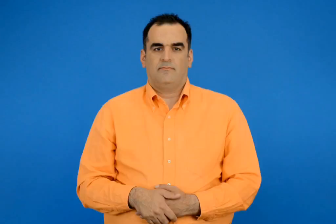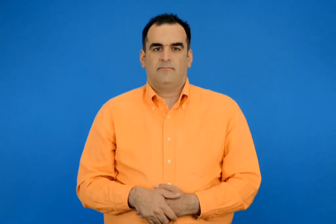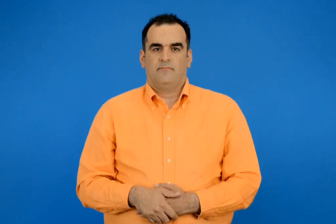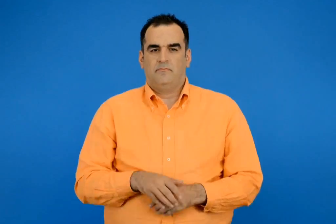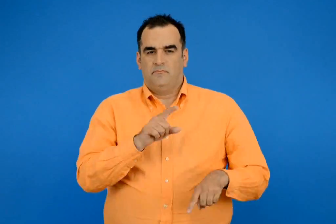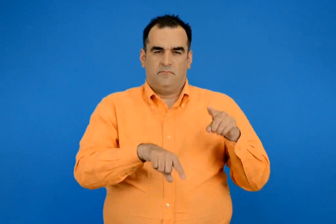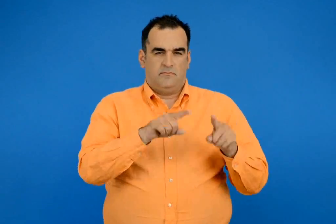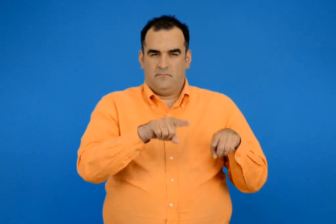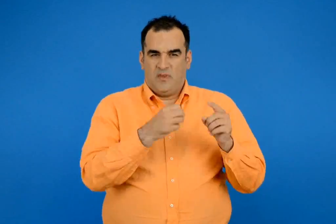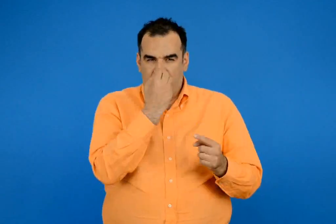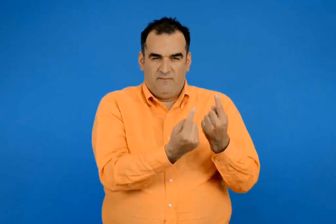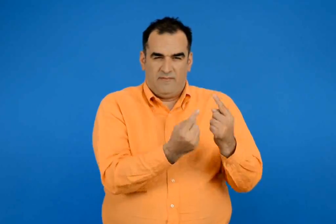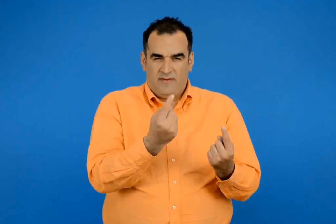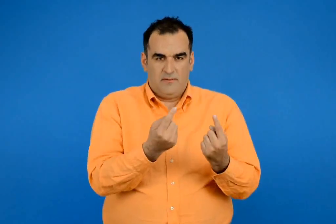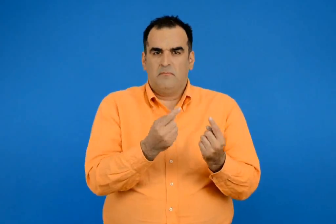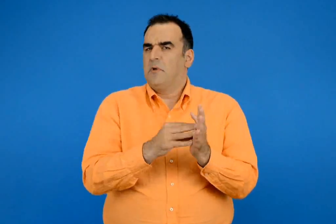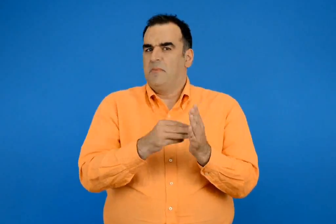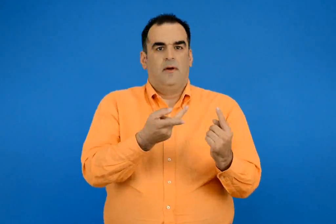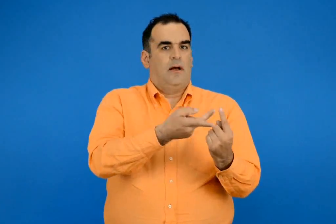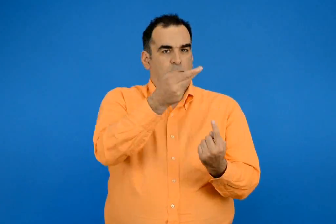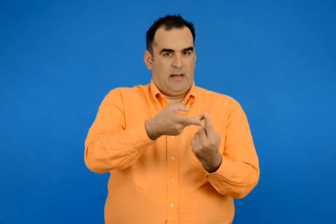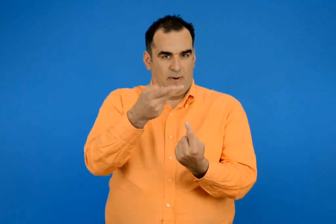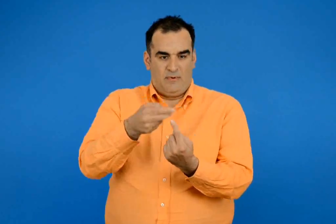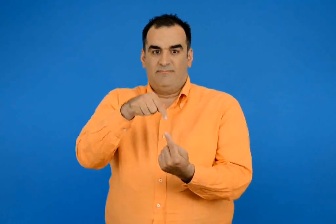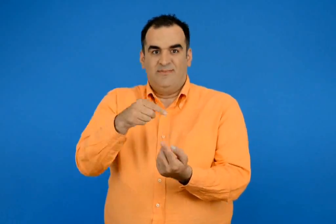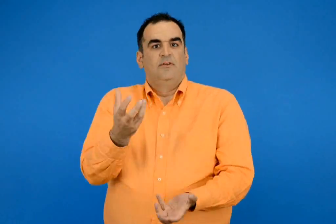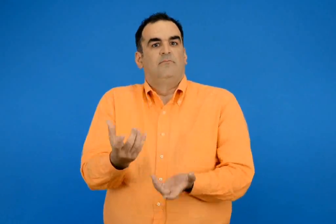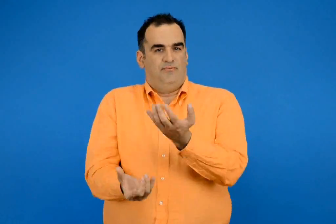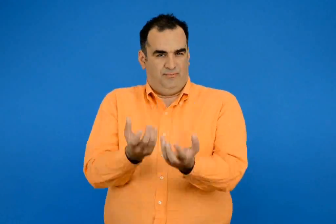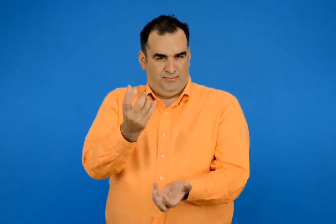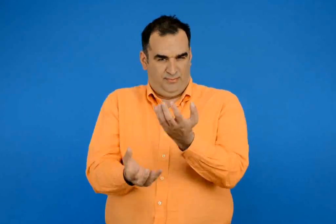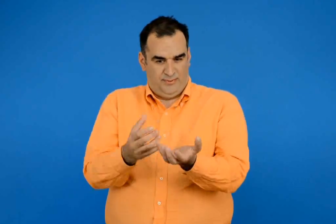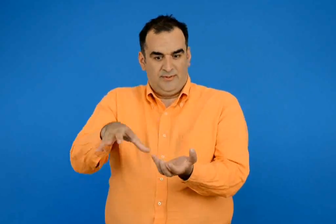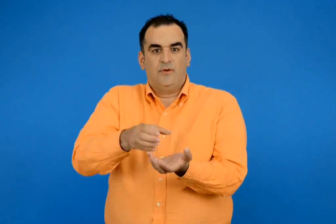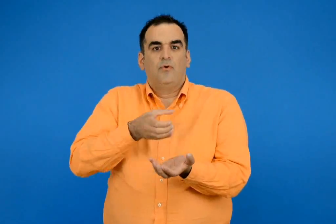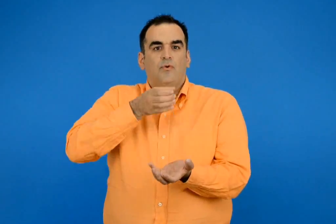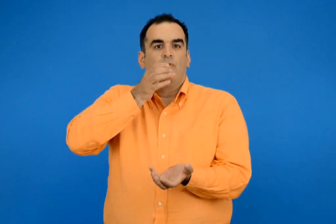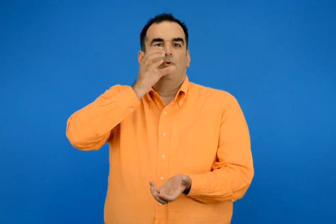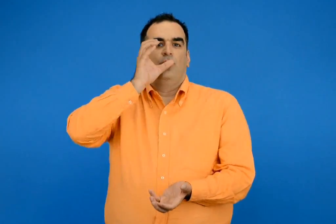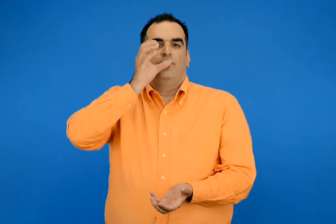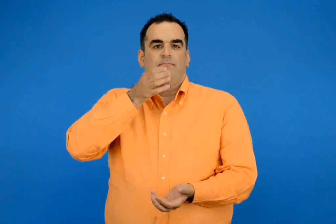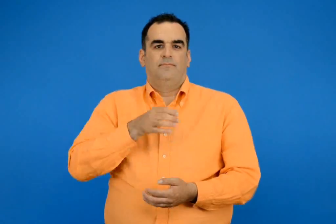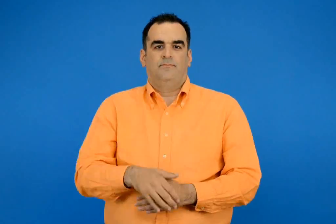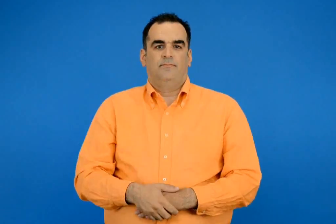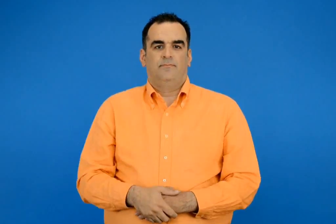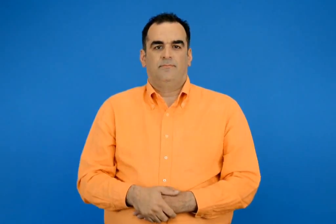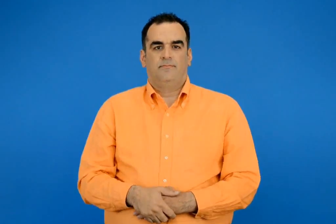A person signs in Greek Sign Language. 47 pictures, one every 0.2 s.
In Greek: μερικά από αυτά όπως το χαμομήλι τα βράζουμε και τα πίνουμε
